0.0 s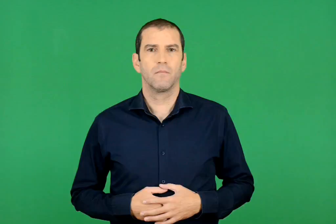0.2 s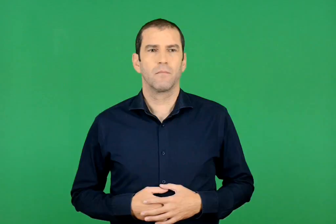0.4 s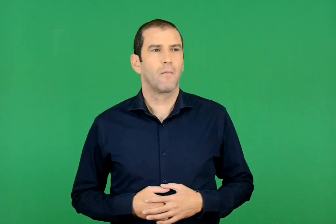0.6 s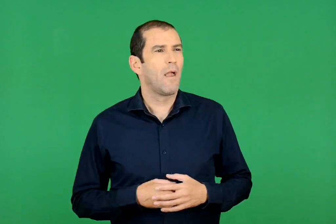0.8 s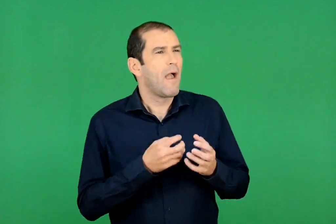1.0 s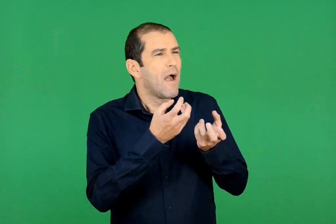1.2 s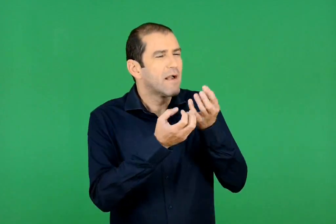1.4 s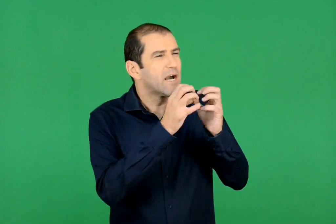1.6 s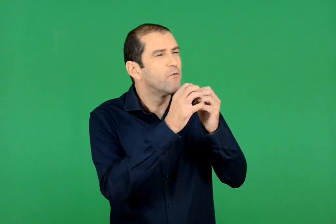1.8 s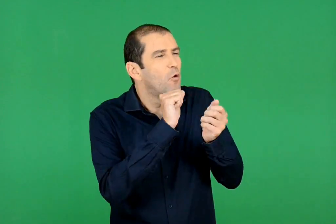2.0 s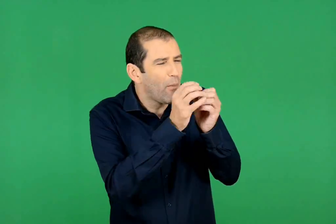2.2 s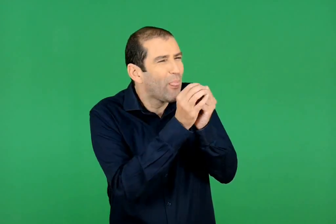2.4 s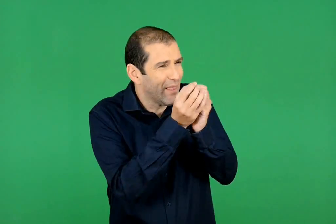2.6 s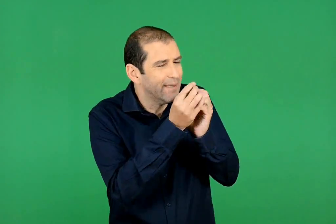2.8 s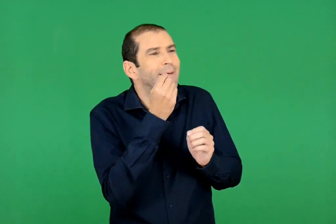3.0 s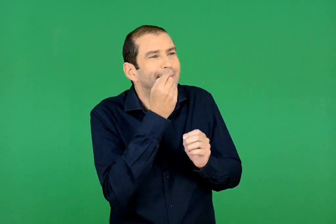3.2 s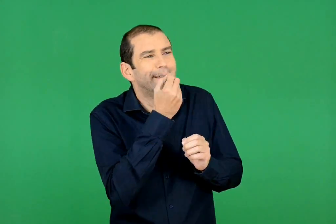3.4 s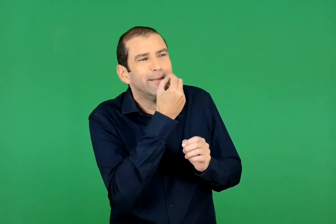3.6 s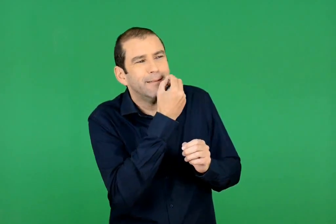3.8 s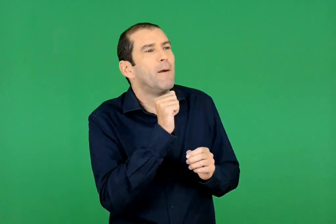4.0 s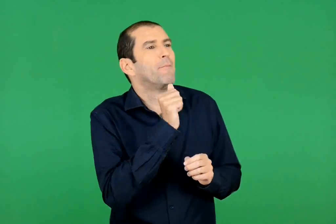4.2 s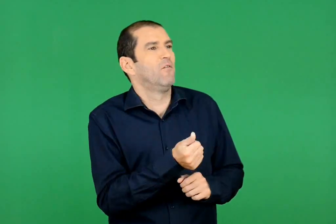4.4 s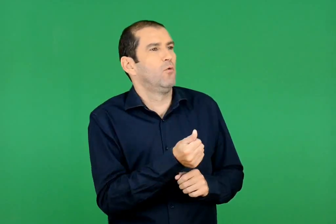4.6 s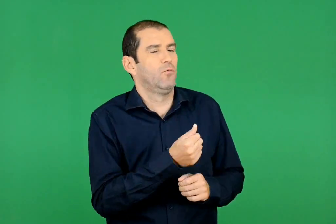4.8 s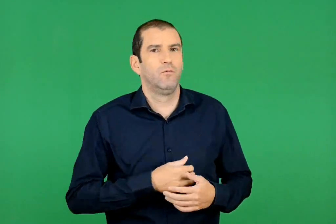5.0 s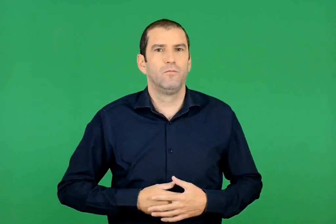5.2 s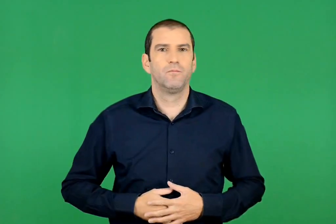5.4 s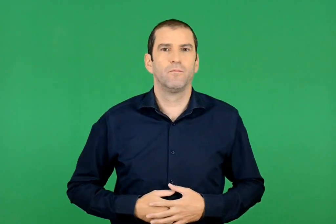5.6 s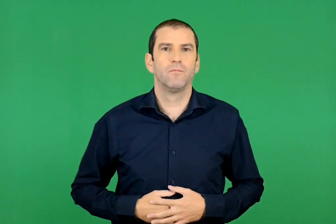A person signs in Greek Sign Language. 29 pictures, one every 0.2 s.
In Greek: θα τα μαυρίσεις με το καρβουνάκι
